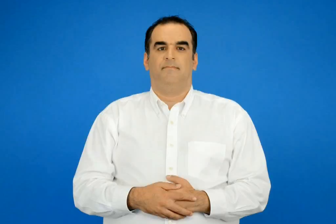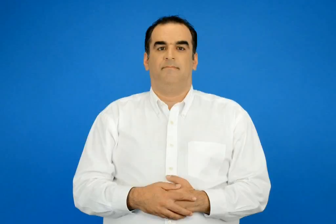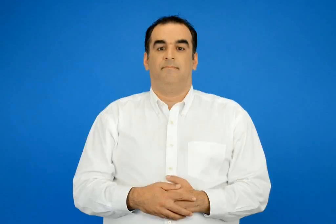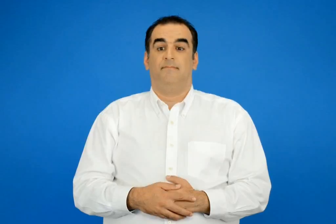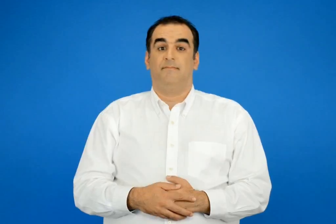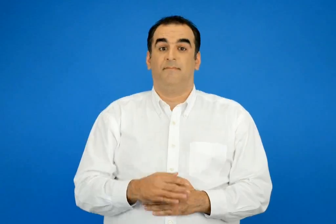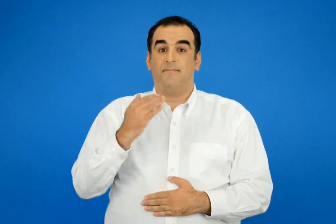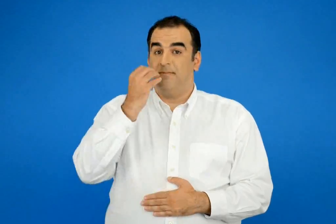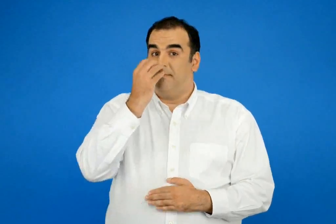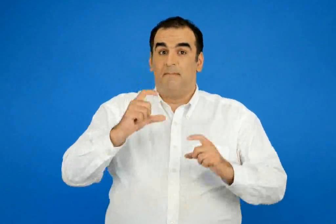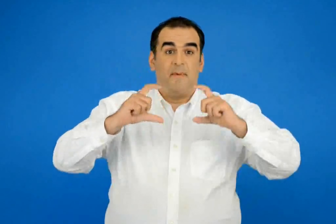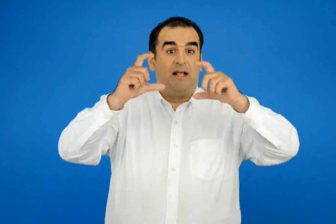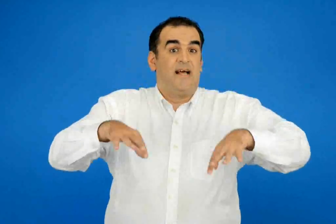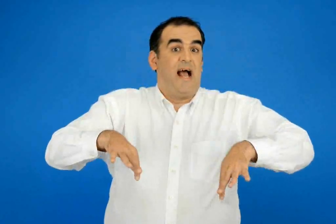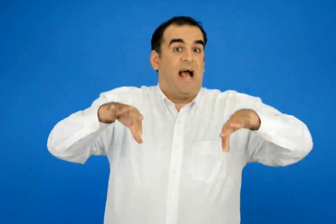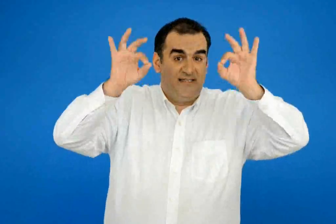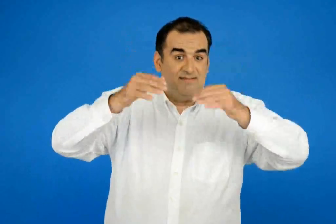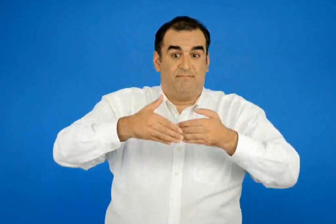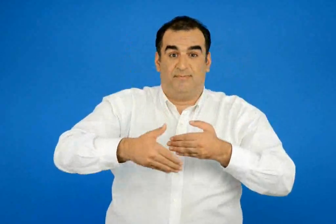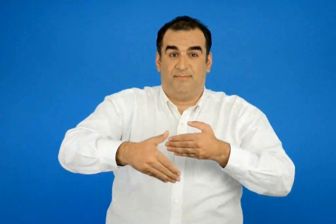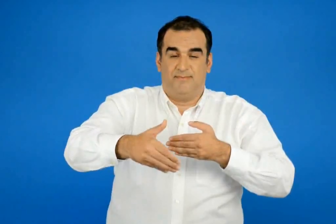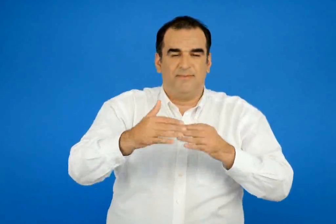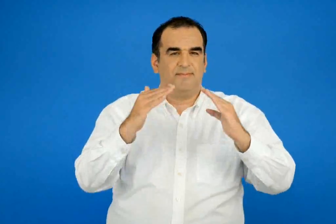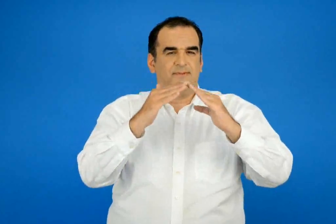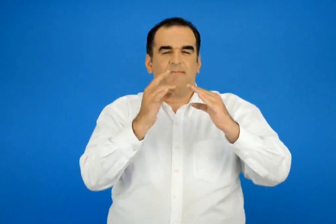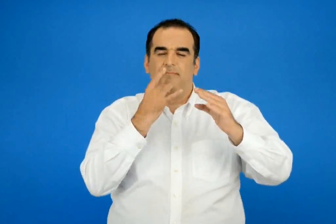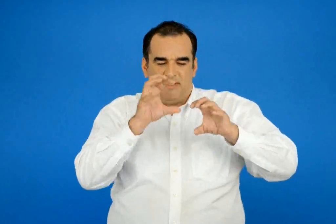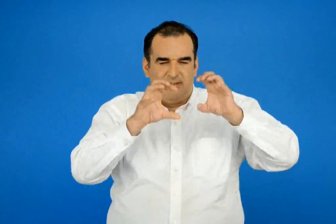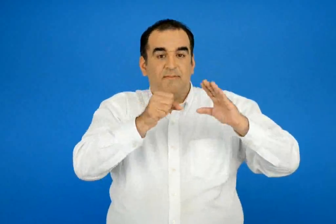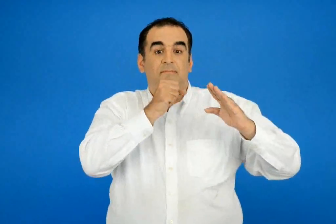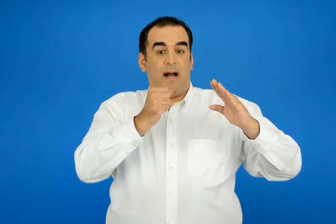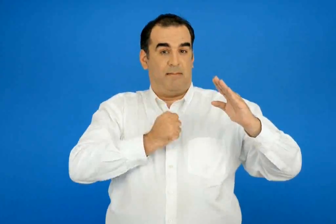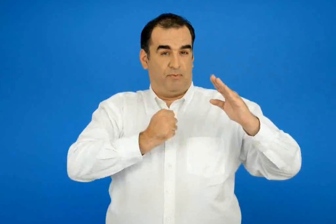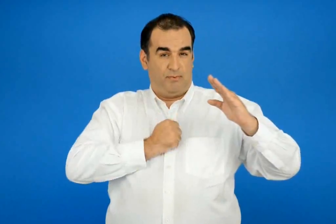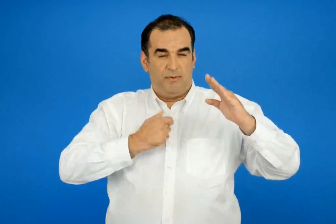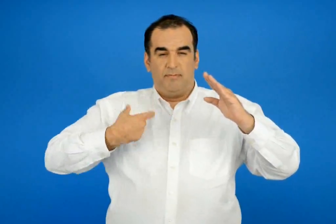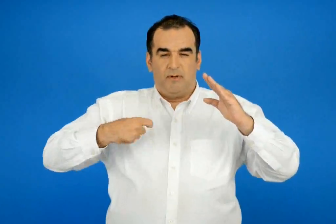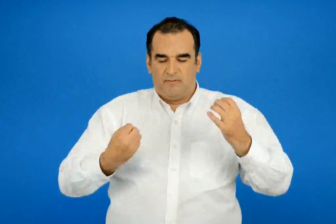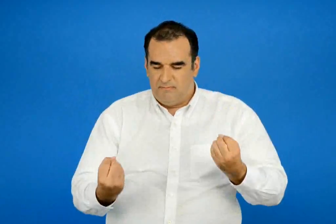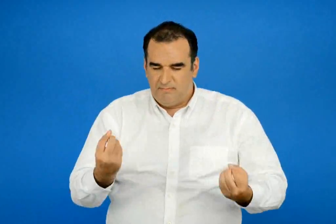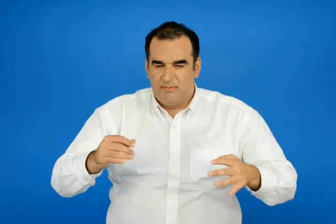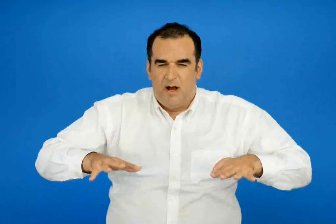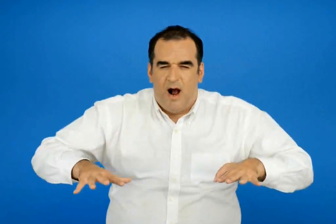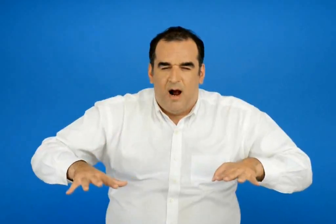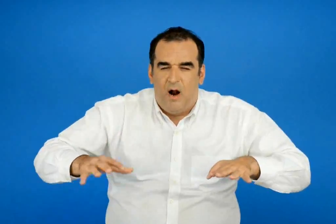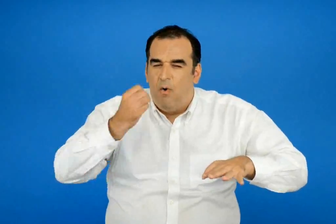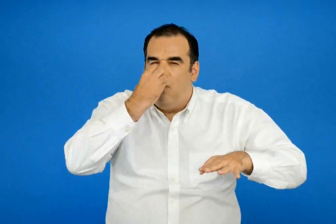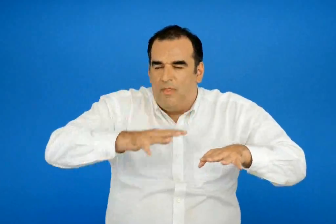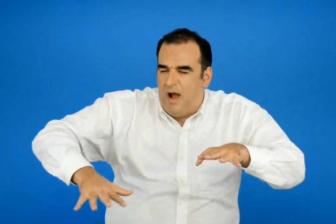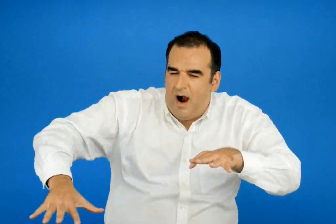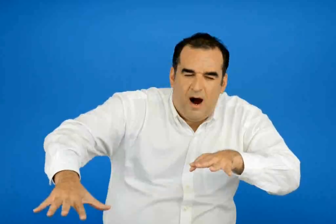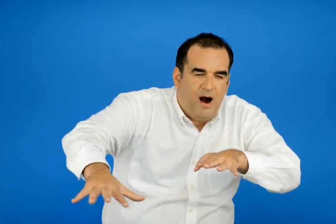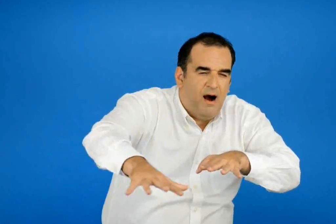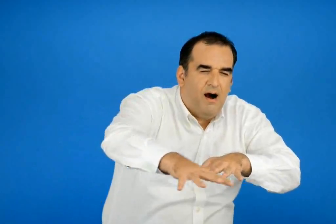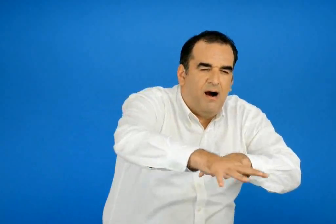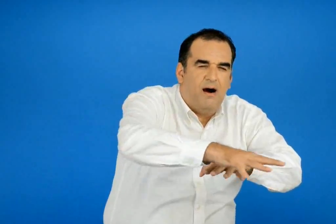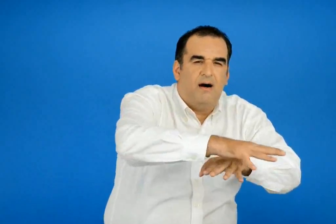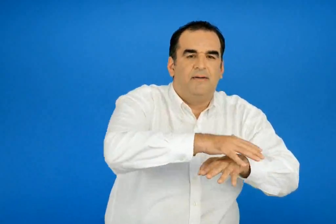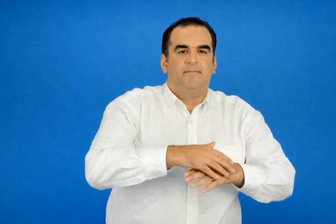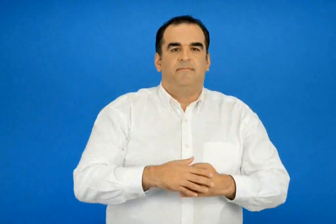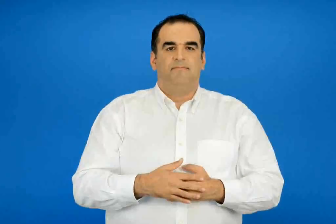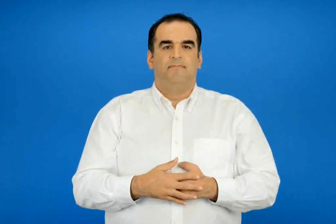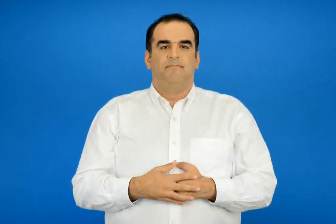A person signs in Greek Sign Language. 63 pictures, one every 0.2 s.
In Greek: με το που έφτασε ο μαης τα λουλούδια έστησαν χορό στον καταπράσινο κήπο του πέτρινου σπιτιού του παππού μου
